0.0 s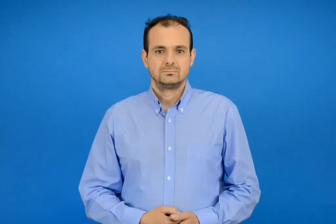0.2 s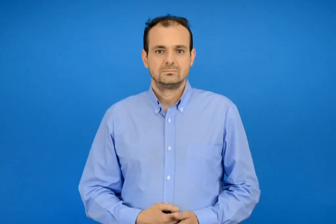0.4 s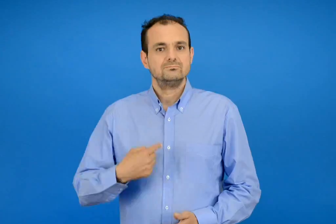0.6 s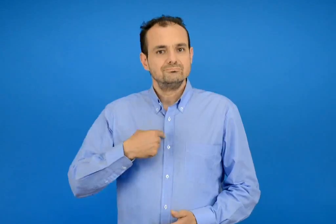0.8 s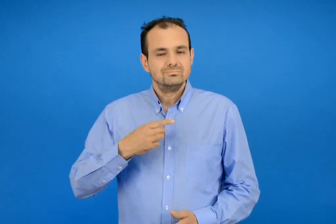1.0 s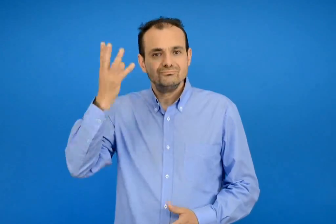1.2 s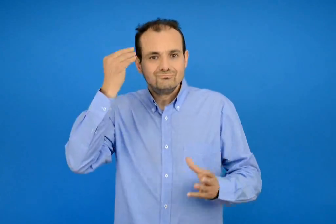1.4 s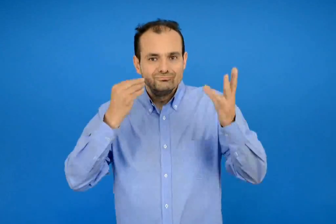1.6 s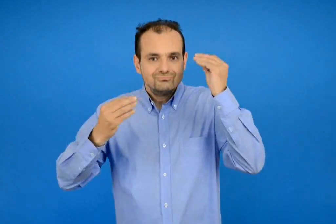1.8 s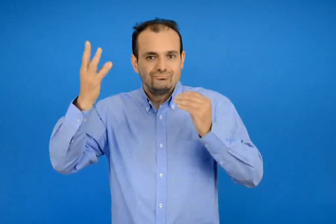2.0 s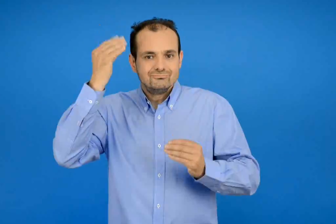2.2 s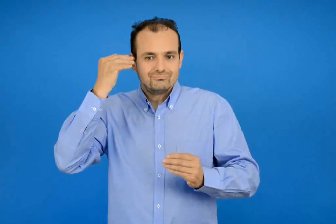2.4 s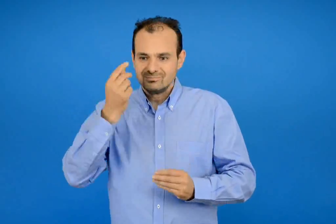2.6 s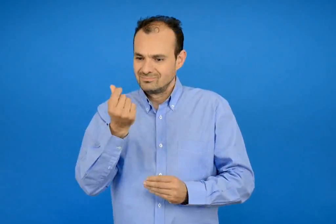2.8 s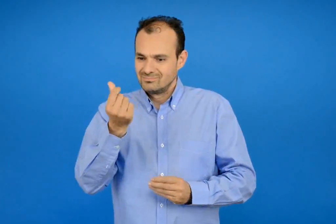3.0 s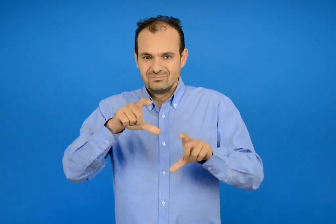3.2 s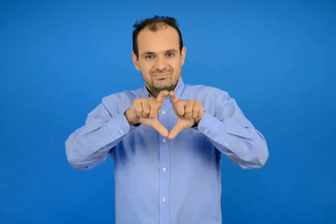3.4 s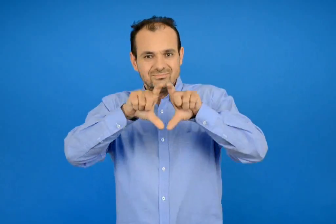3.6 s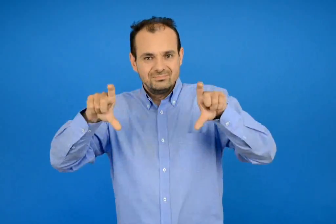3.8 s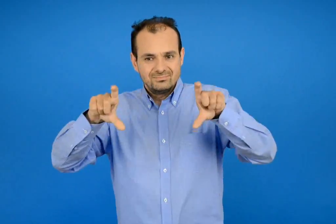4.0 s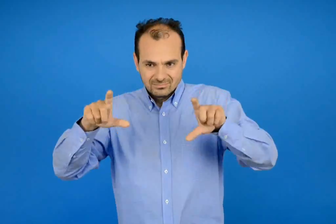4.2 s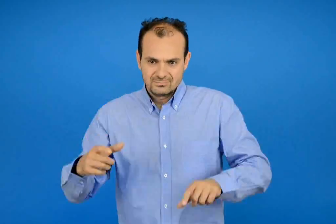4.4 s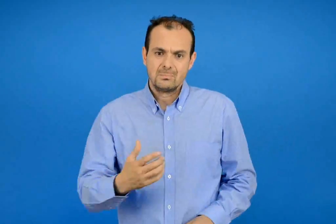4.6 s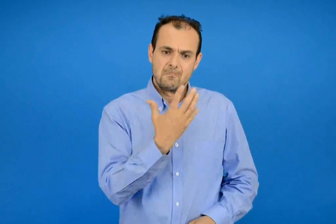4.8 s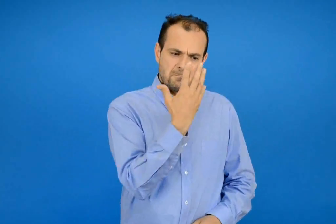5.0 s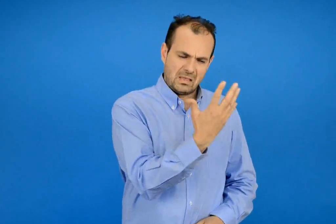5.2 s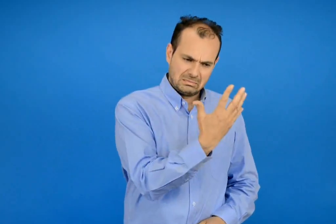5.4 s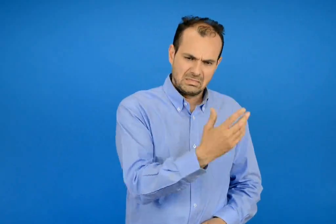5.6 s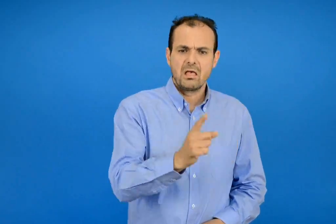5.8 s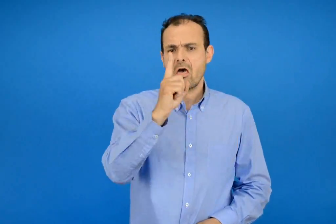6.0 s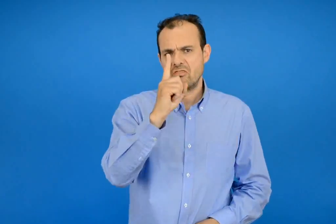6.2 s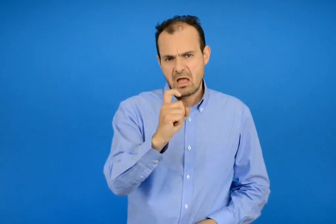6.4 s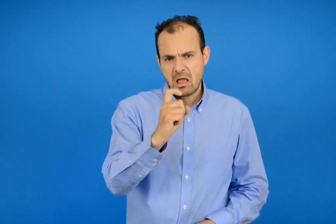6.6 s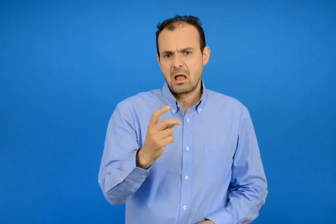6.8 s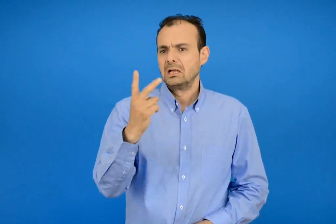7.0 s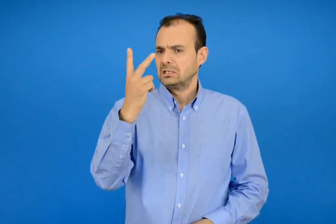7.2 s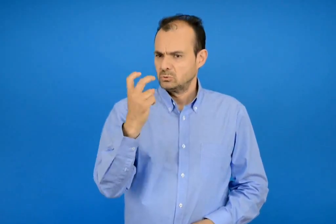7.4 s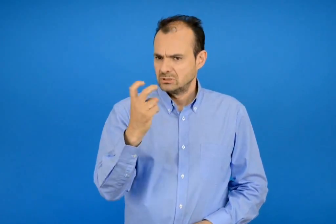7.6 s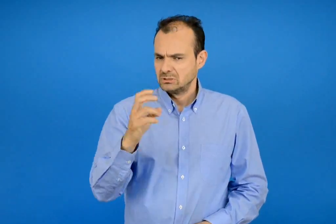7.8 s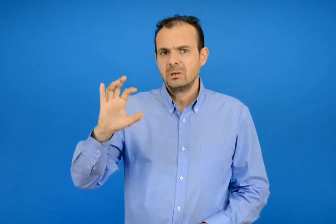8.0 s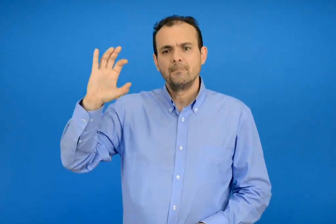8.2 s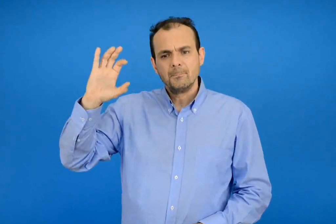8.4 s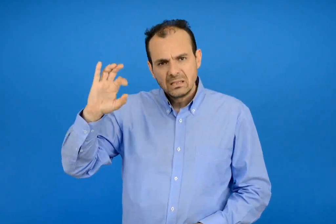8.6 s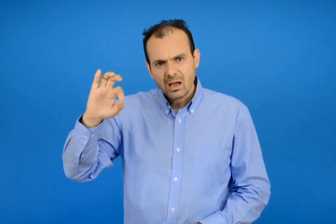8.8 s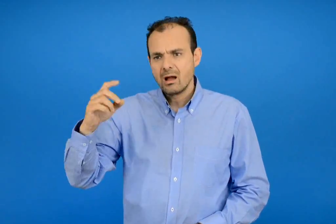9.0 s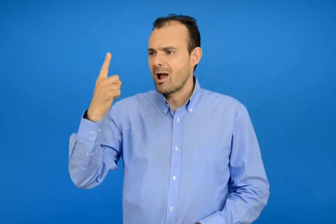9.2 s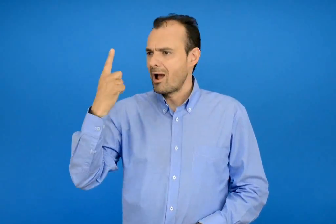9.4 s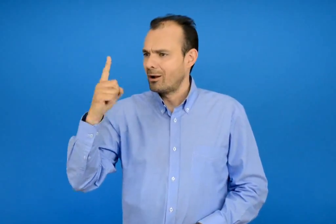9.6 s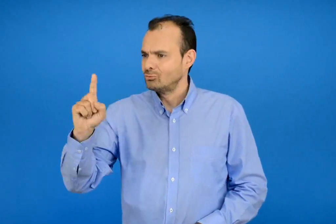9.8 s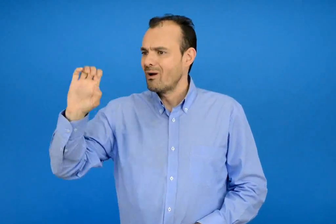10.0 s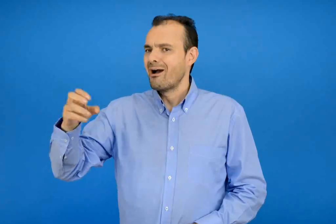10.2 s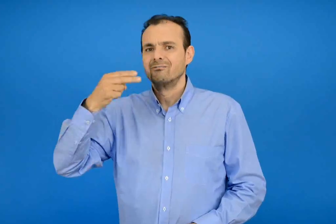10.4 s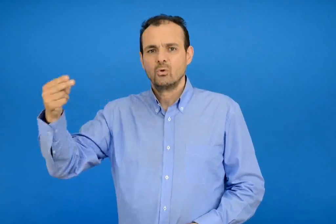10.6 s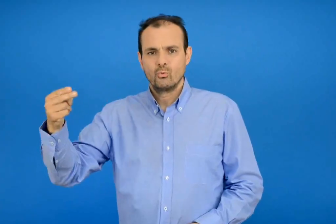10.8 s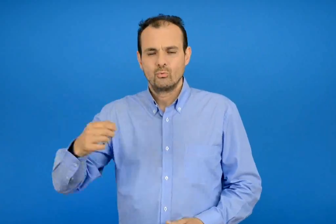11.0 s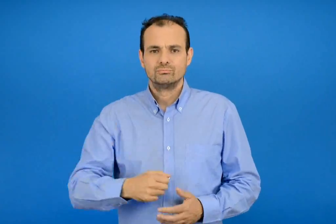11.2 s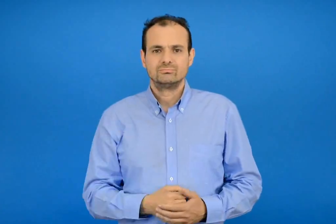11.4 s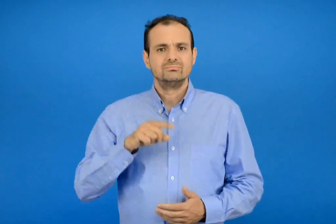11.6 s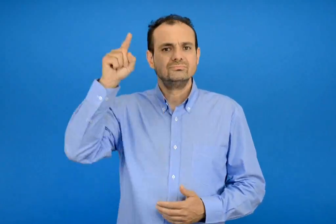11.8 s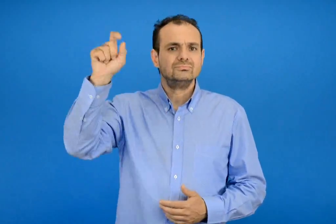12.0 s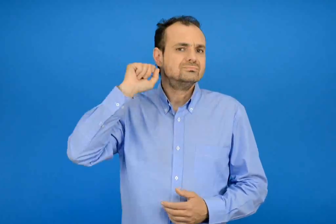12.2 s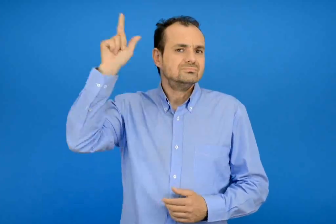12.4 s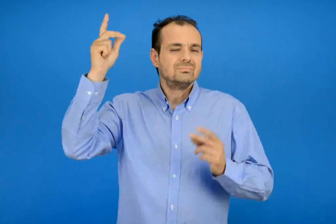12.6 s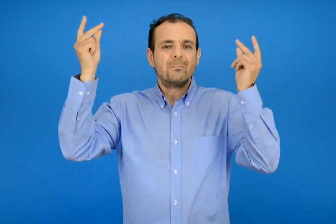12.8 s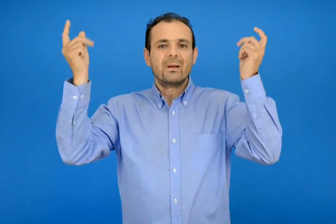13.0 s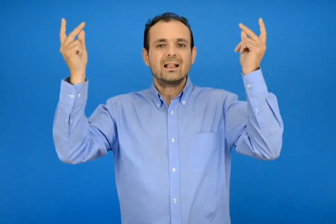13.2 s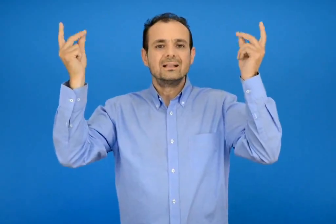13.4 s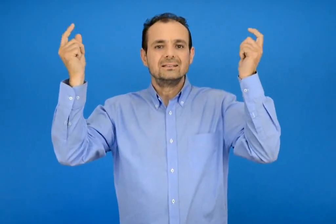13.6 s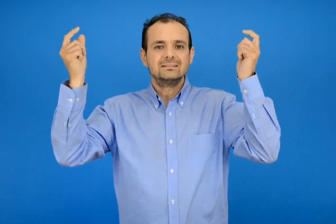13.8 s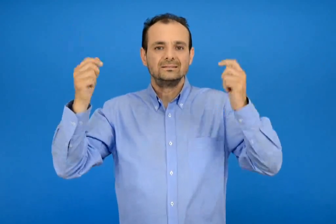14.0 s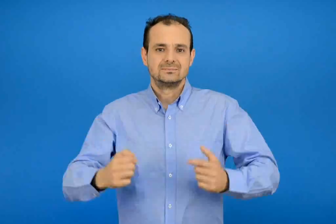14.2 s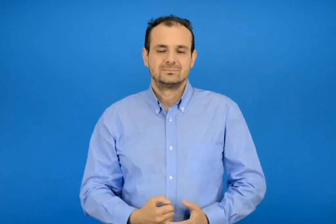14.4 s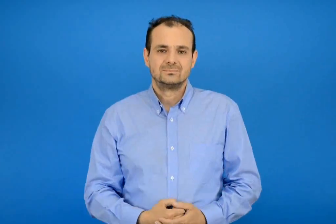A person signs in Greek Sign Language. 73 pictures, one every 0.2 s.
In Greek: γνωρίζω τα χαρτονομίσματα των 5 10 20 50 και 100 ευρώ στο πανήγυρι
